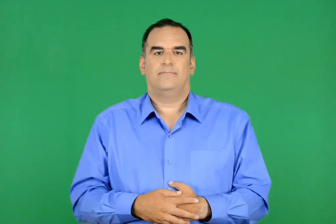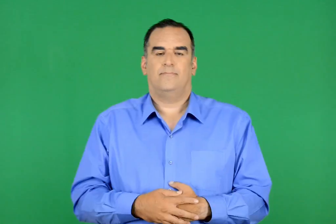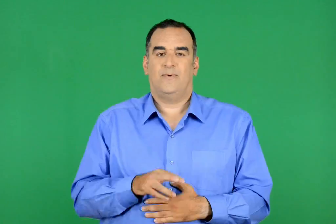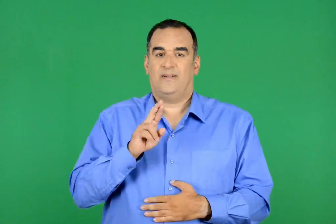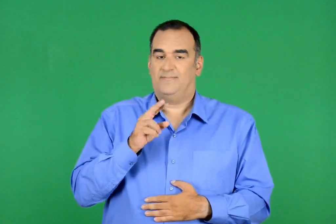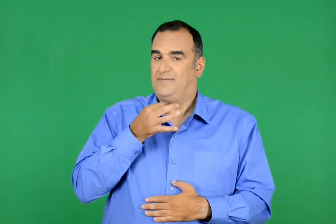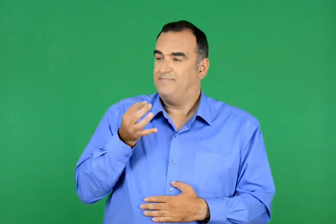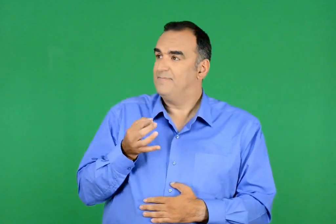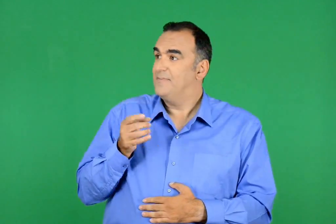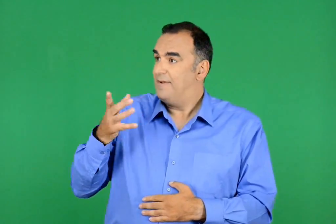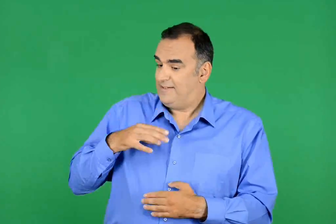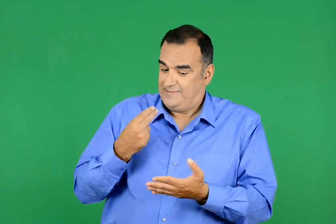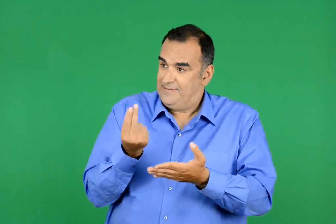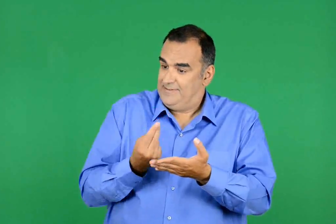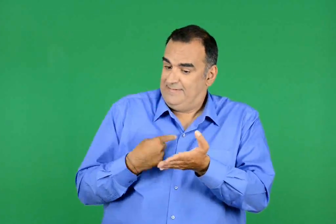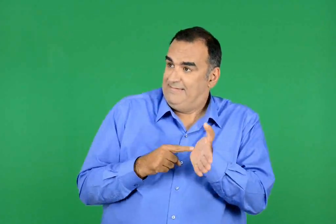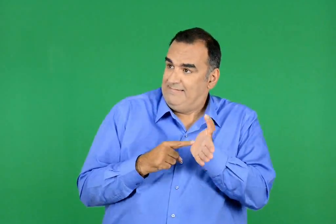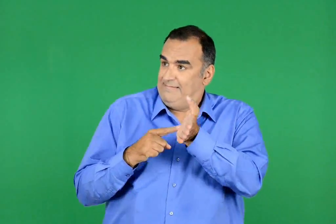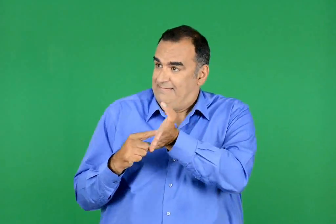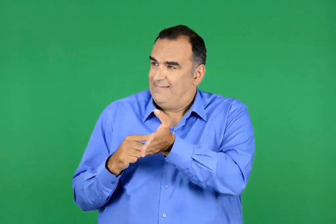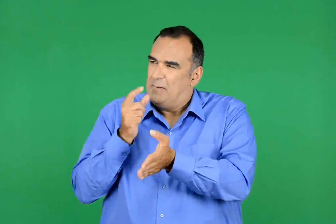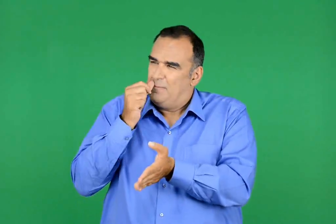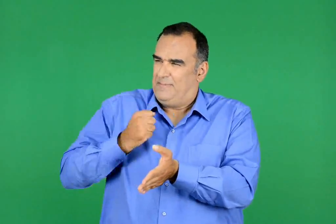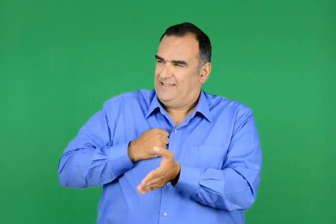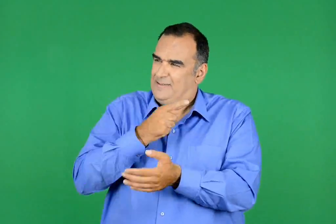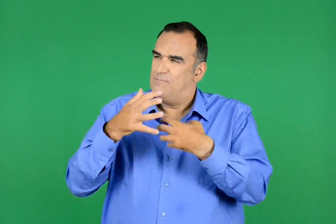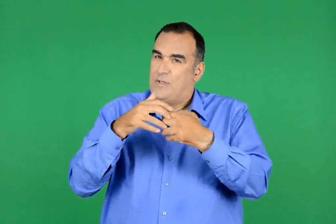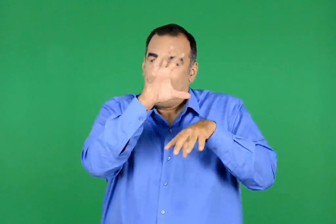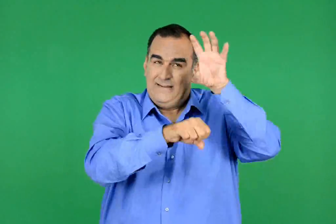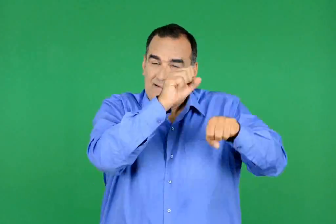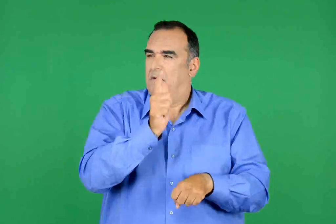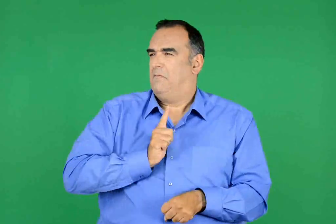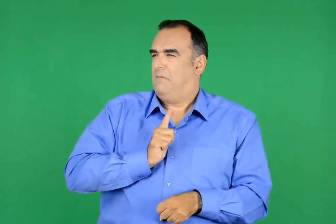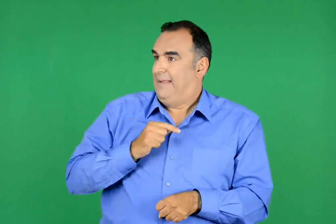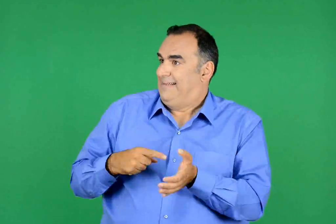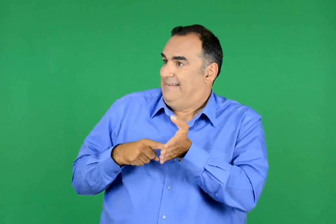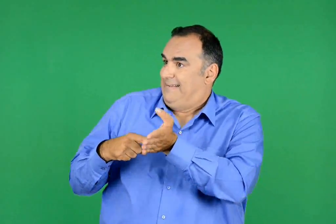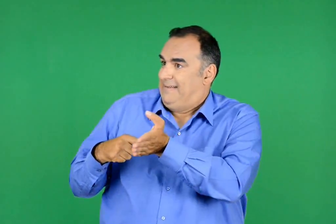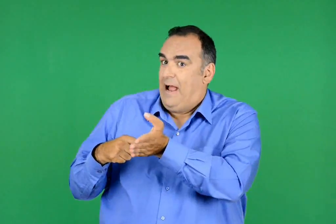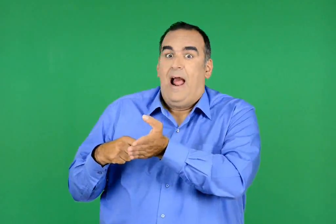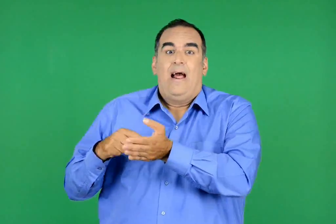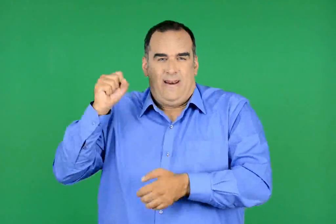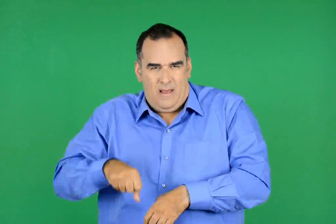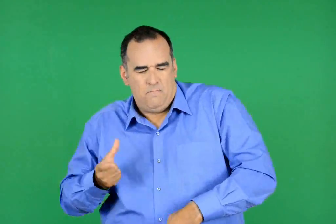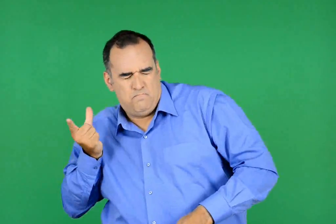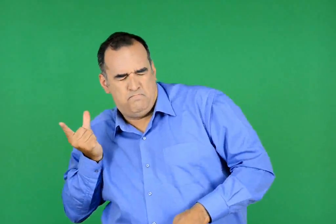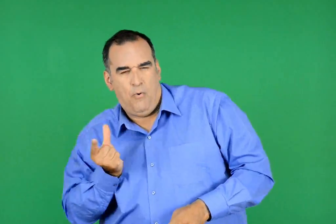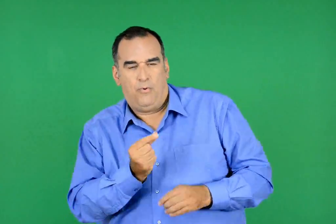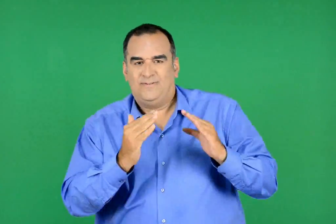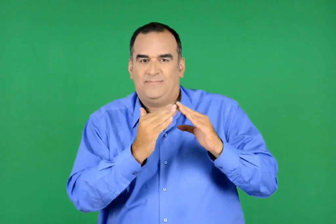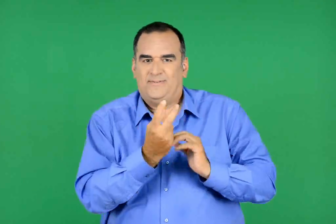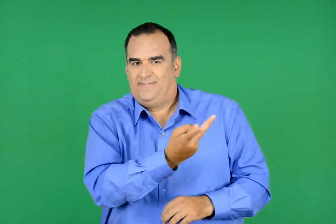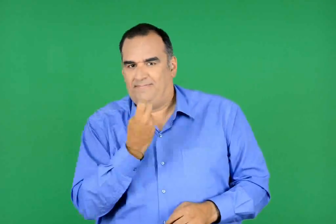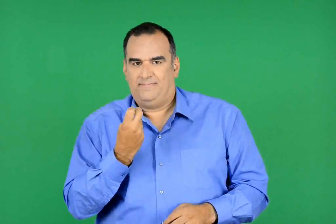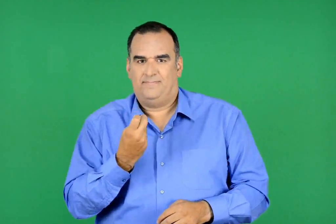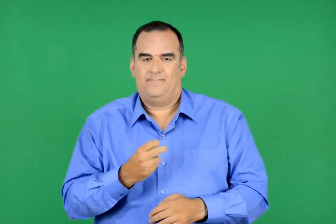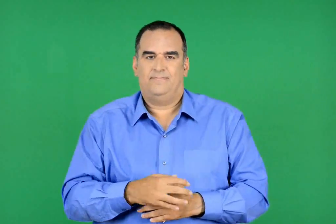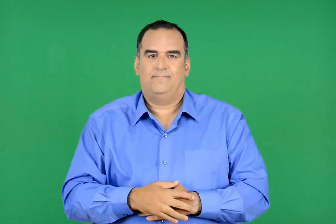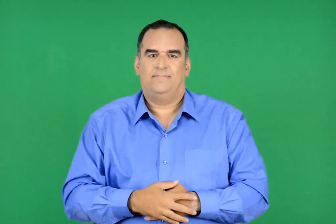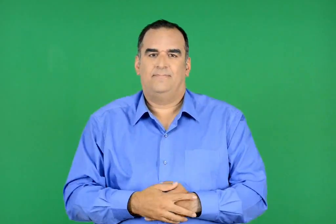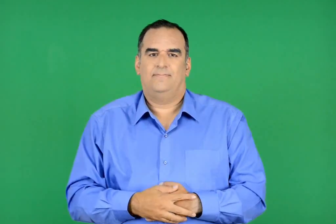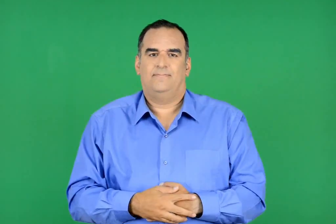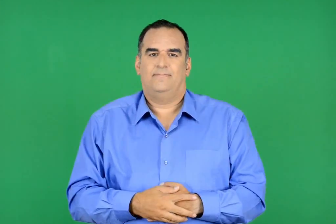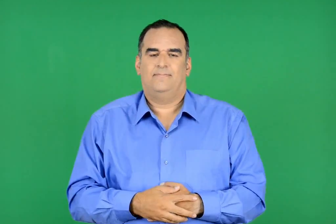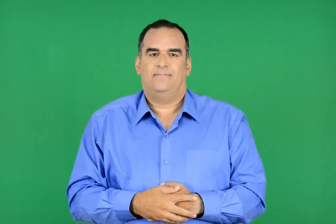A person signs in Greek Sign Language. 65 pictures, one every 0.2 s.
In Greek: θέλετε να σας δείξω τις ζωγραφιές µου , µέχρι να σας κόψει τα πορτοκάλια ο πατέρας µου ; πετάχτηκε και χωρίς να περιμένει απάντηση έτρεξε στο χωριατόσπιτο
